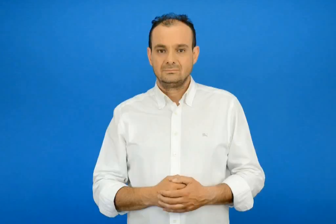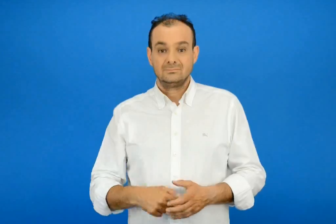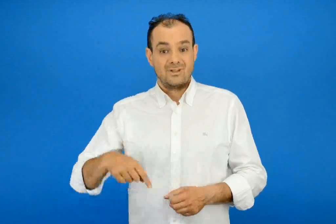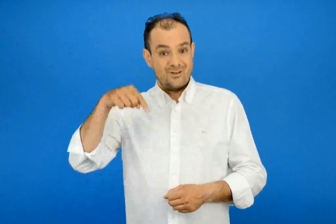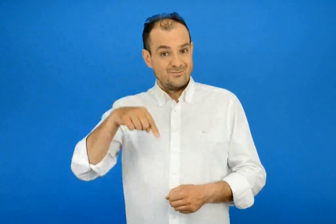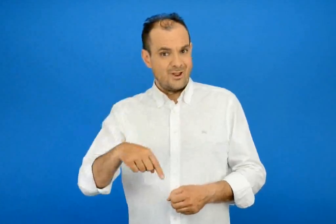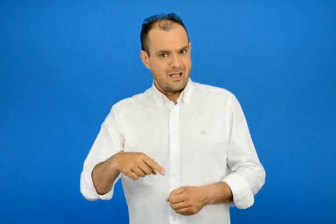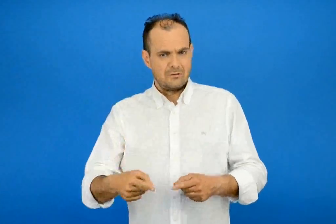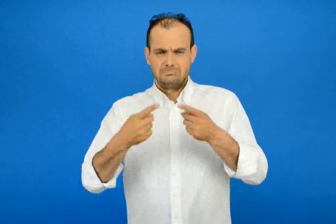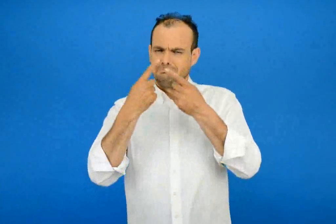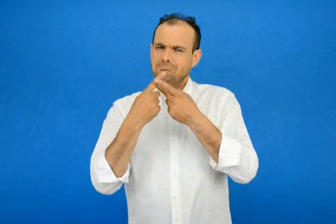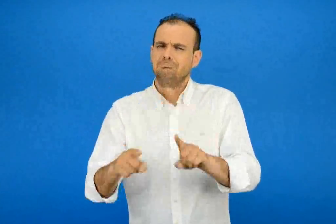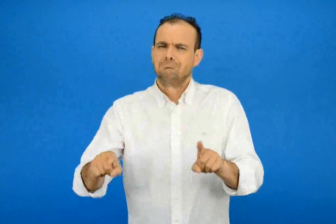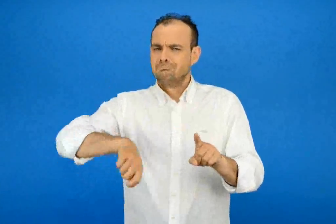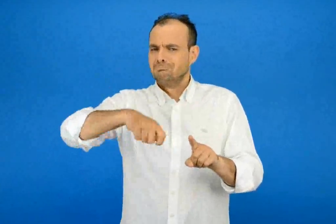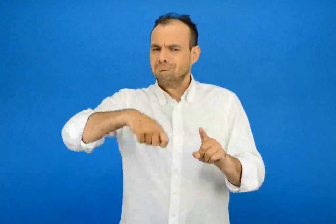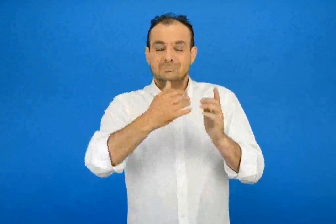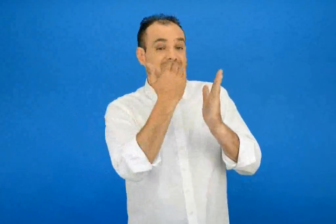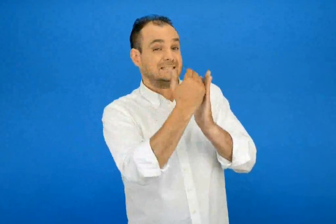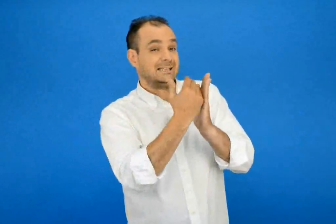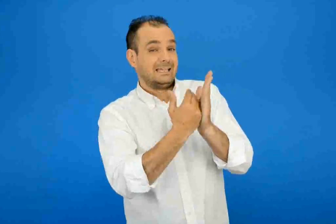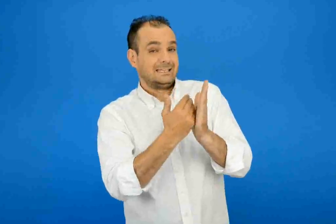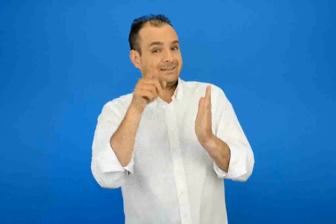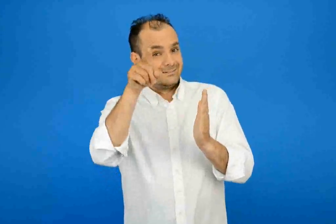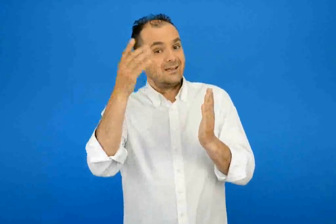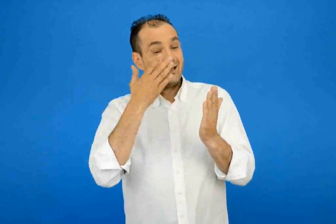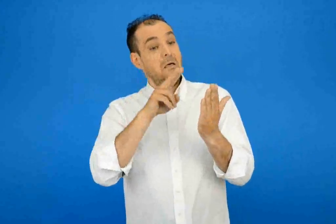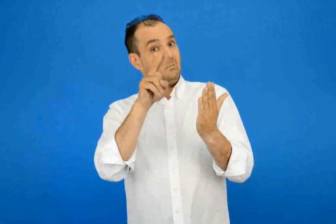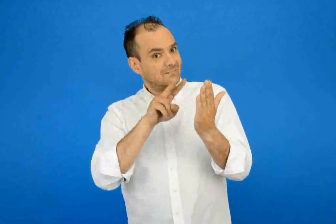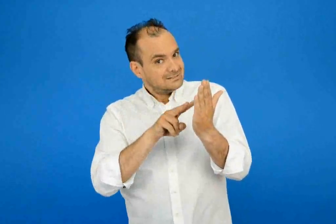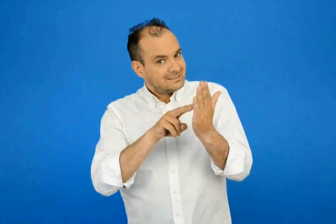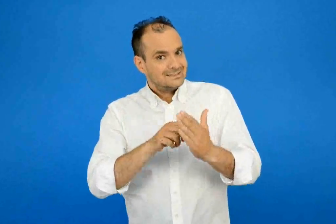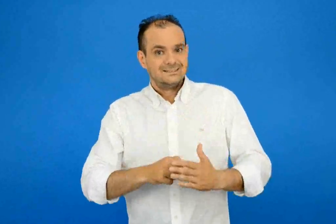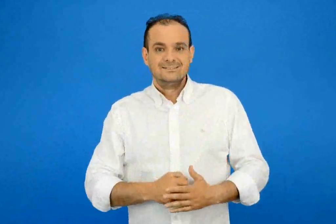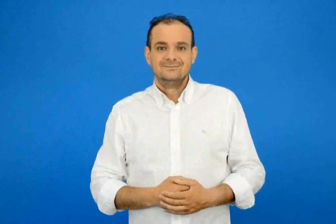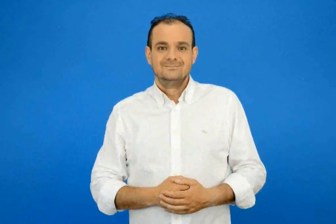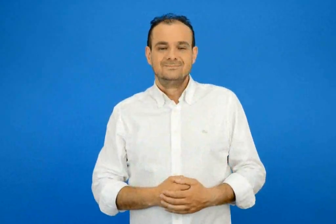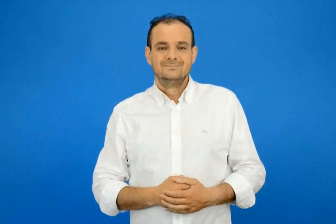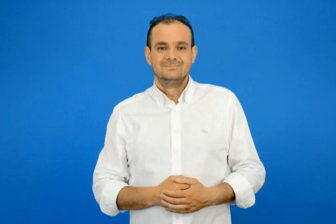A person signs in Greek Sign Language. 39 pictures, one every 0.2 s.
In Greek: διάβασε τώρα μια περίεργη συνταγή
